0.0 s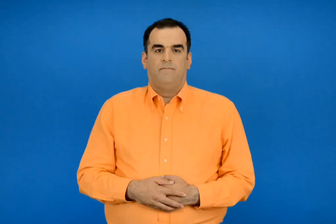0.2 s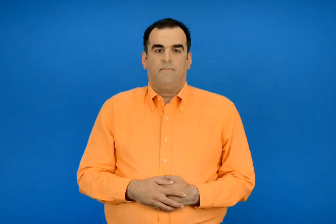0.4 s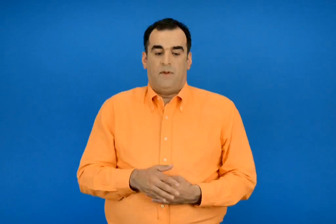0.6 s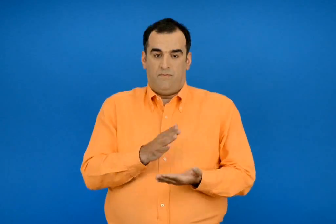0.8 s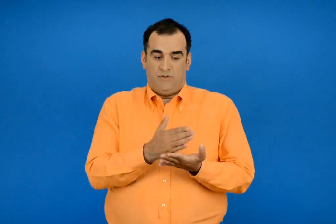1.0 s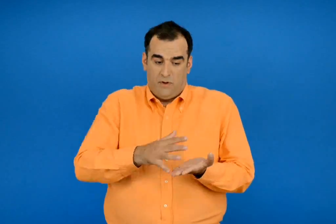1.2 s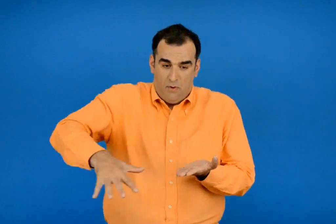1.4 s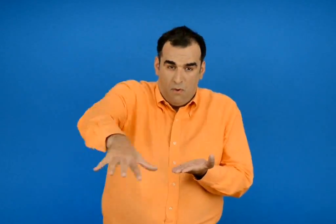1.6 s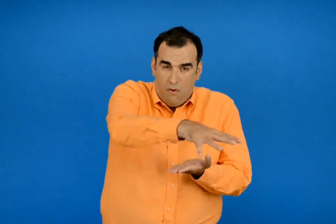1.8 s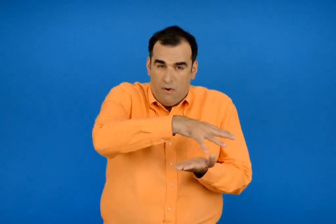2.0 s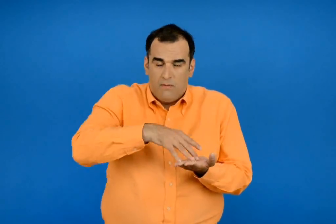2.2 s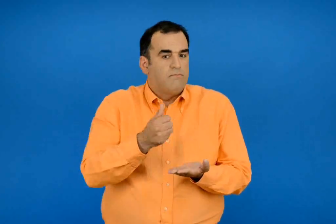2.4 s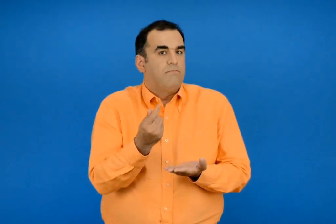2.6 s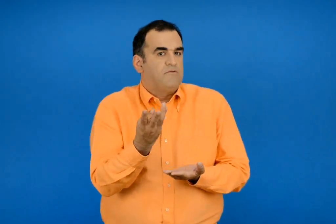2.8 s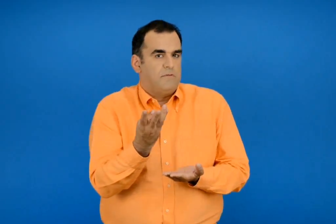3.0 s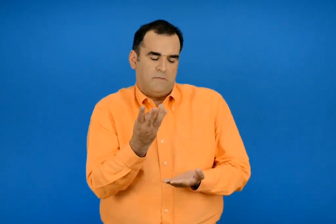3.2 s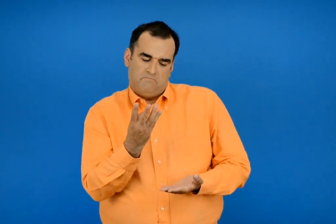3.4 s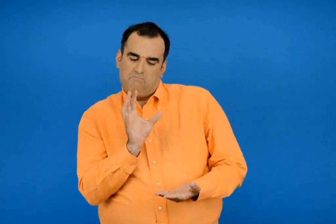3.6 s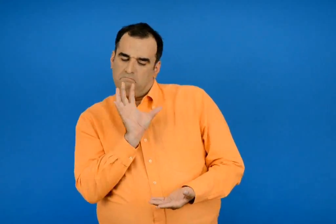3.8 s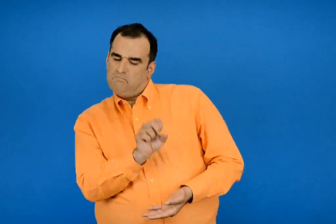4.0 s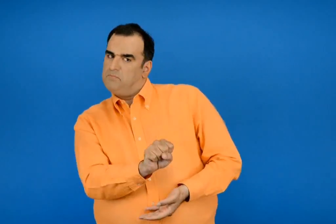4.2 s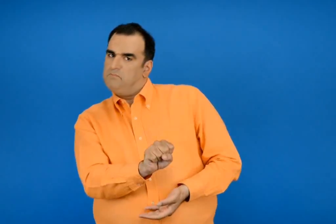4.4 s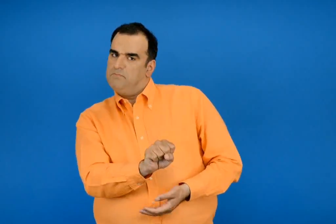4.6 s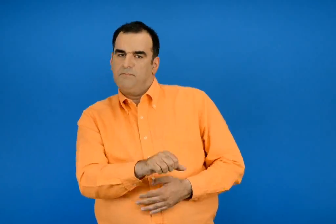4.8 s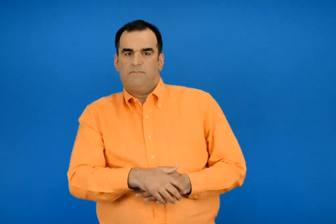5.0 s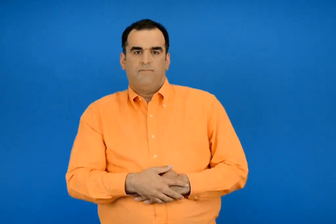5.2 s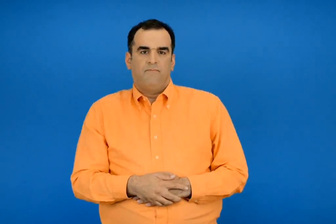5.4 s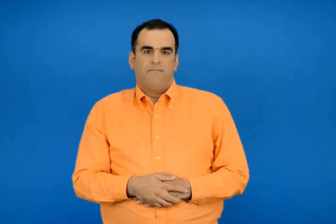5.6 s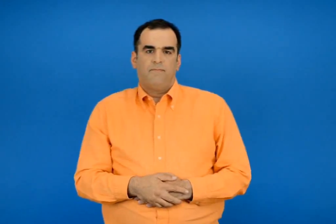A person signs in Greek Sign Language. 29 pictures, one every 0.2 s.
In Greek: ποσά ήταν όλα τα κομμάτια ; εκτιμώ
